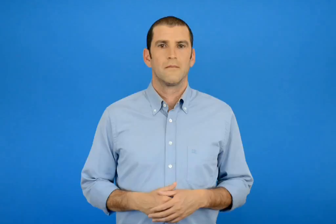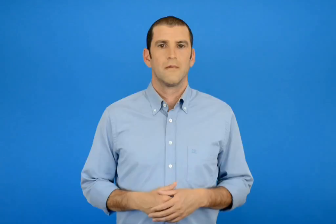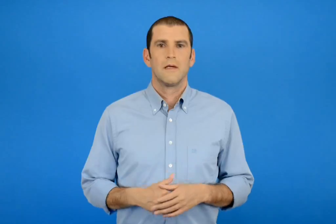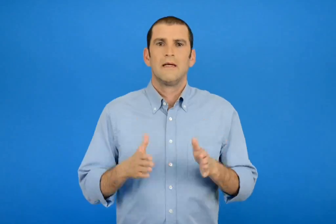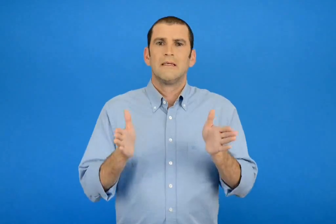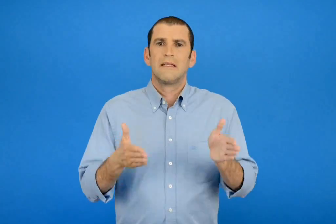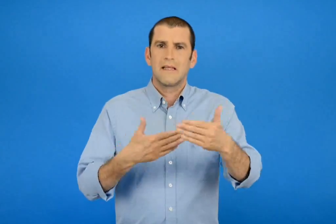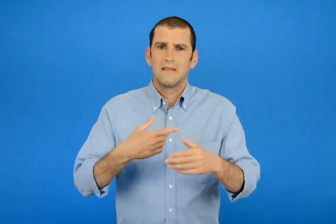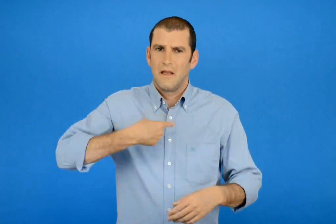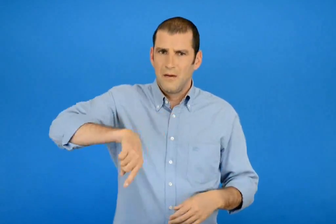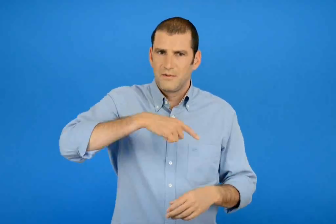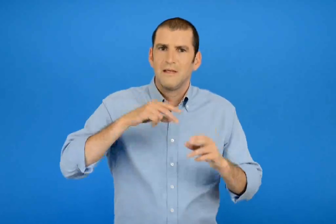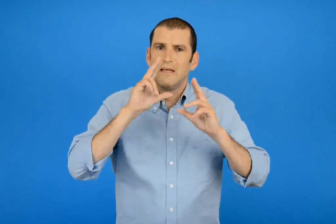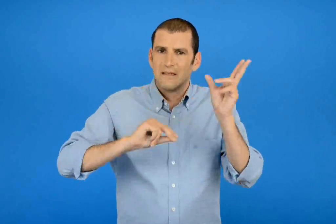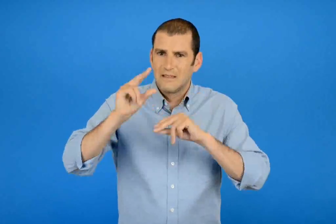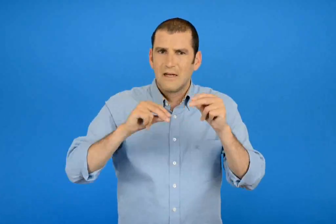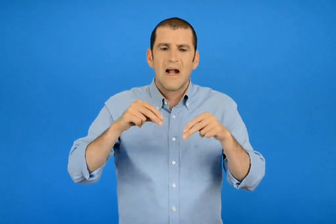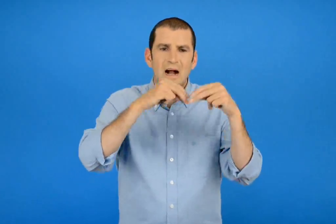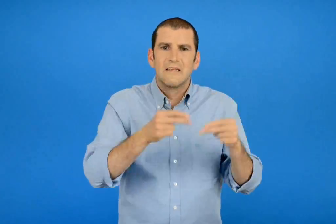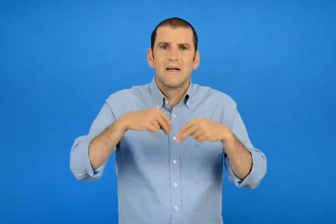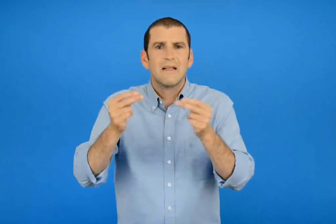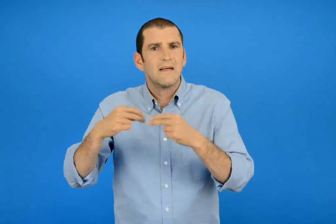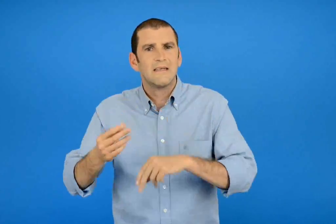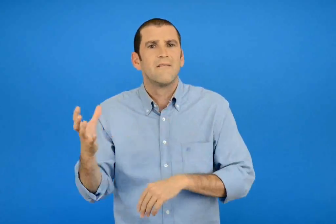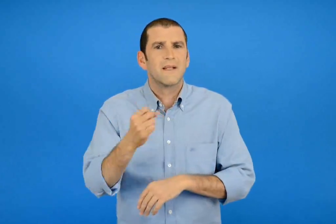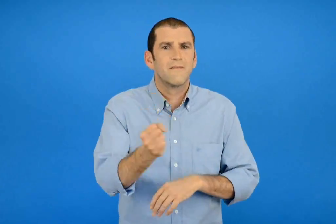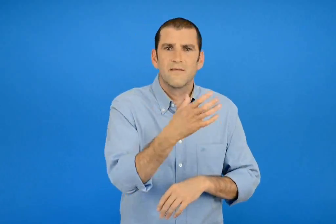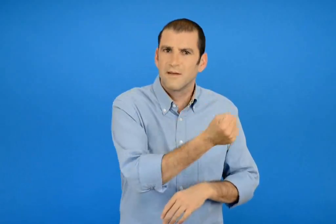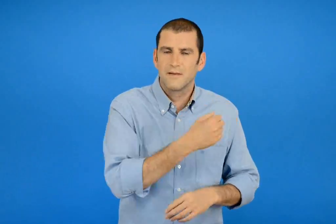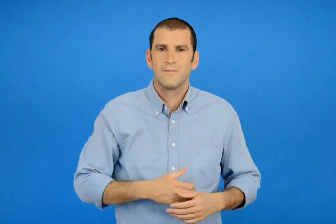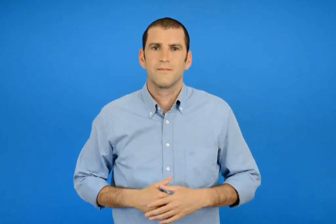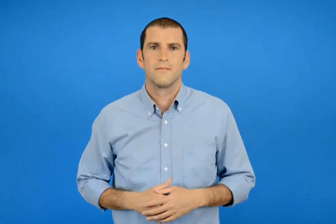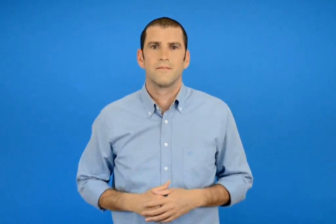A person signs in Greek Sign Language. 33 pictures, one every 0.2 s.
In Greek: συζητάμε τις λύσεις που βρήκαμε στην τάξη
